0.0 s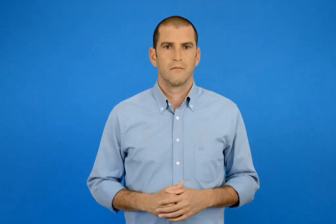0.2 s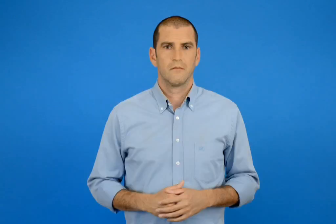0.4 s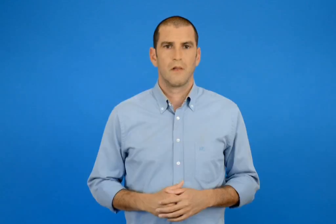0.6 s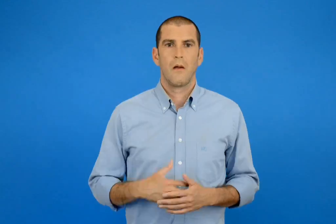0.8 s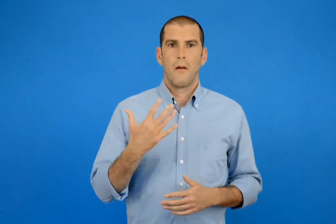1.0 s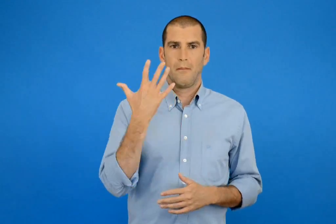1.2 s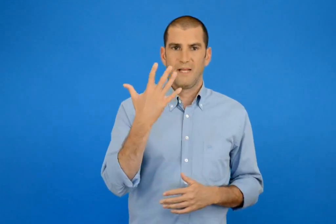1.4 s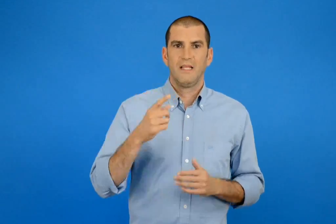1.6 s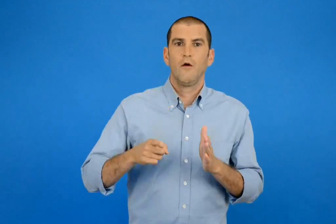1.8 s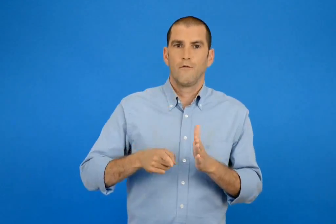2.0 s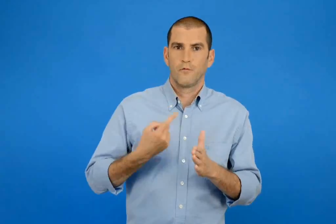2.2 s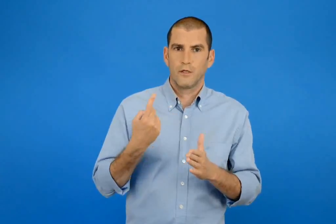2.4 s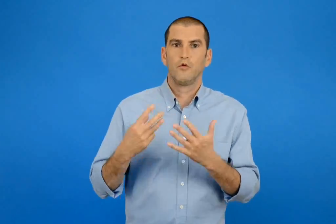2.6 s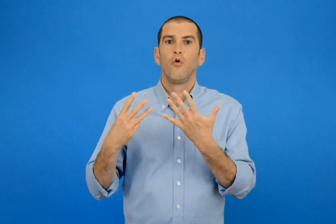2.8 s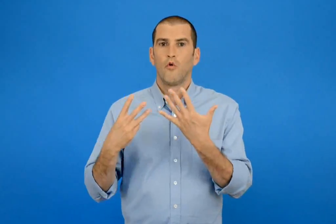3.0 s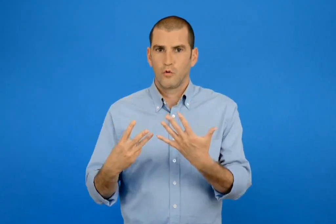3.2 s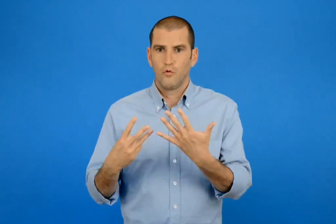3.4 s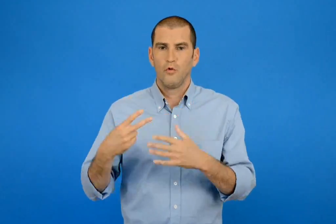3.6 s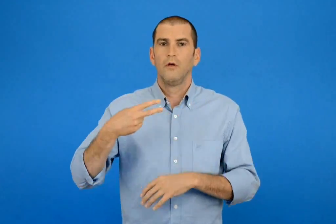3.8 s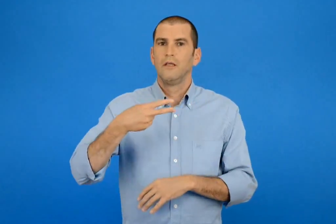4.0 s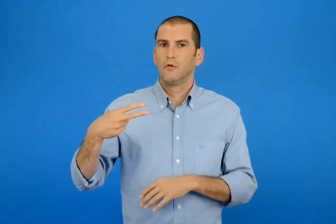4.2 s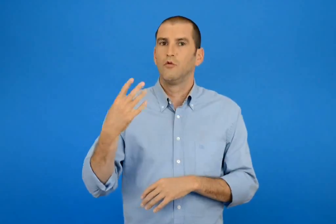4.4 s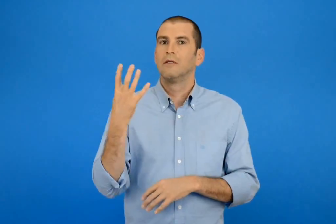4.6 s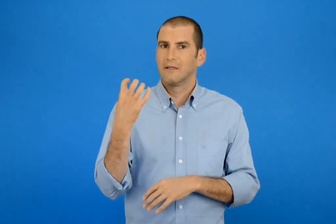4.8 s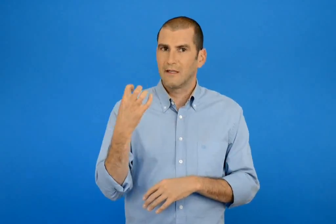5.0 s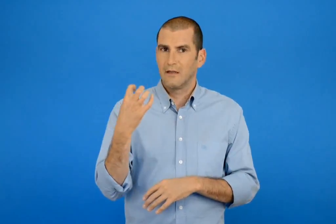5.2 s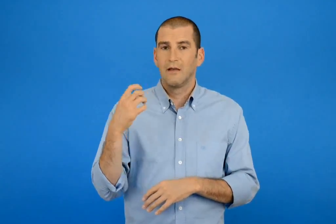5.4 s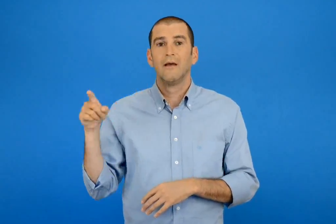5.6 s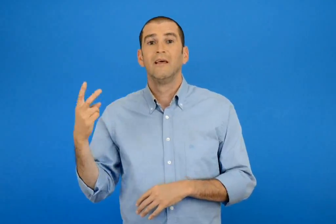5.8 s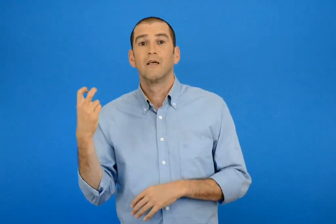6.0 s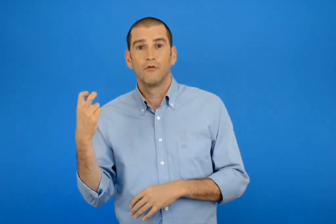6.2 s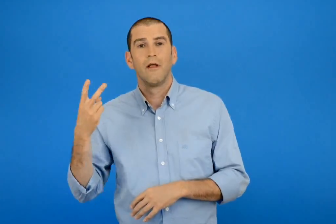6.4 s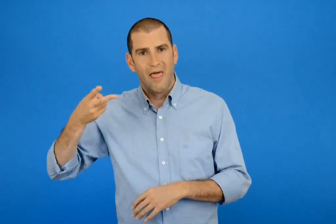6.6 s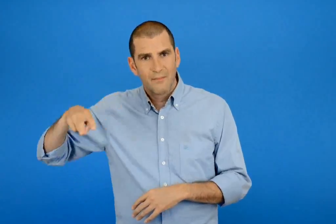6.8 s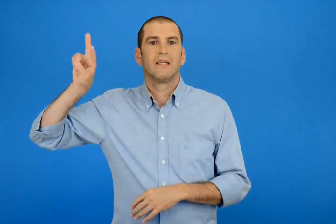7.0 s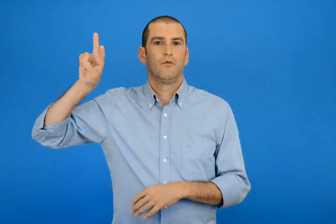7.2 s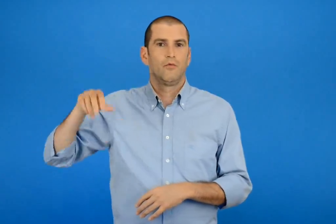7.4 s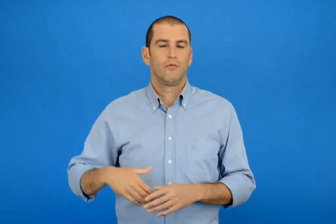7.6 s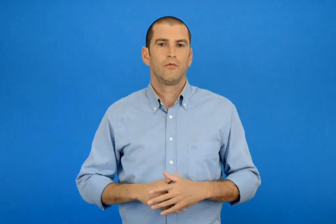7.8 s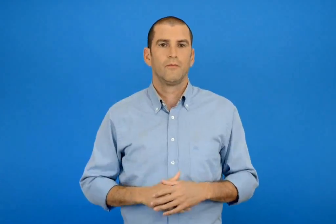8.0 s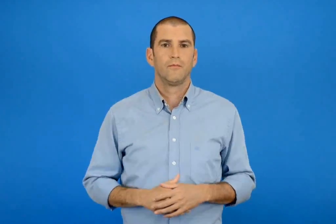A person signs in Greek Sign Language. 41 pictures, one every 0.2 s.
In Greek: 5 x 8 = 40 διπλάσιο του 20
